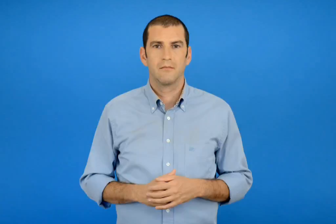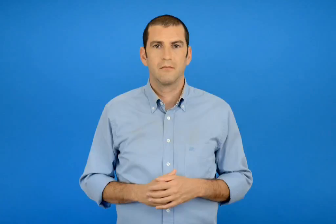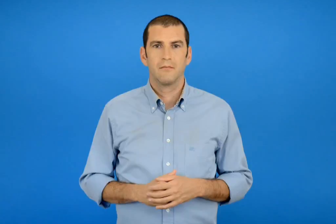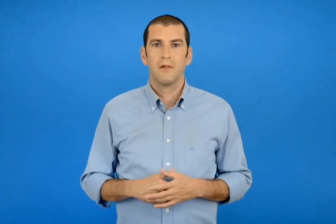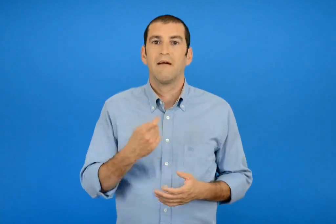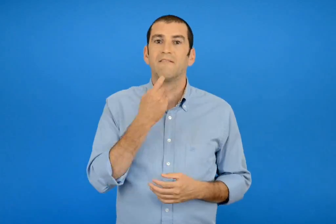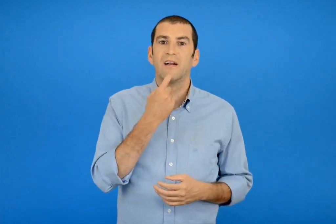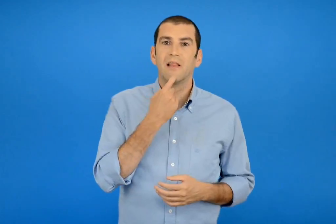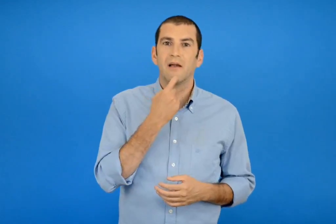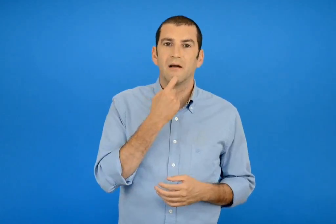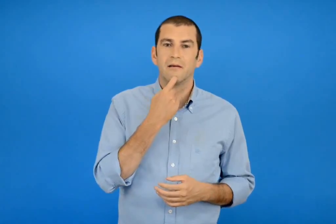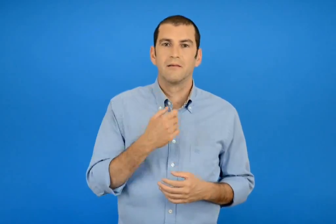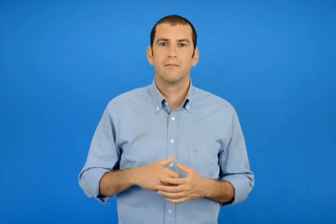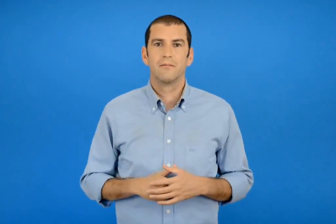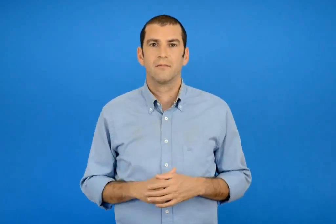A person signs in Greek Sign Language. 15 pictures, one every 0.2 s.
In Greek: φινλανδία
